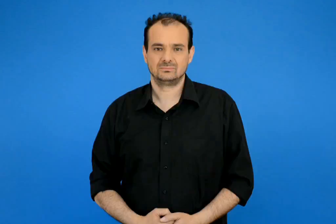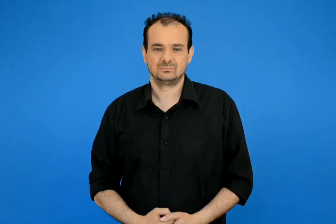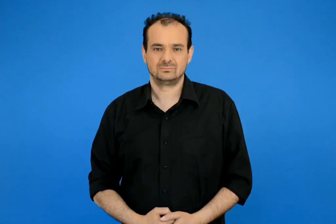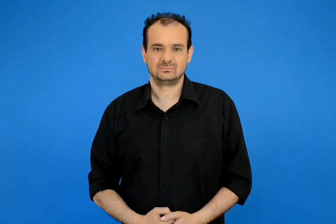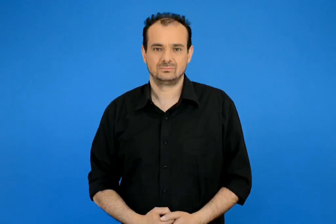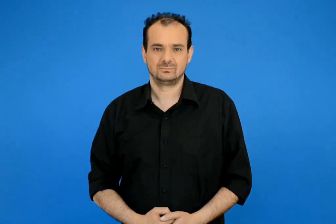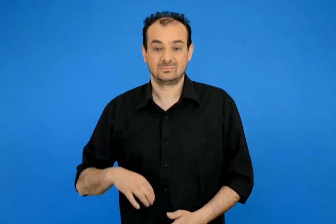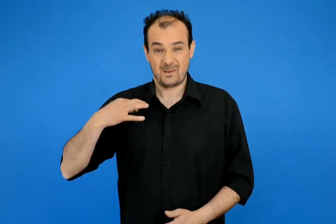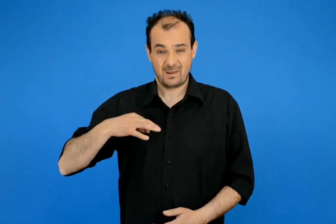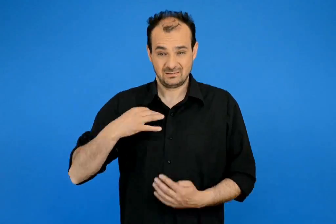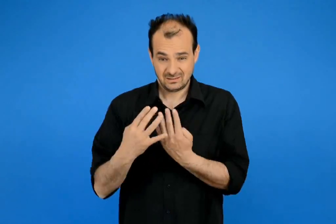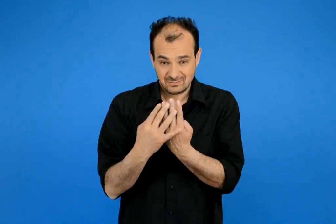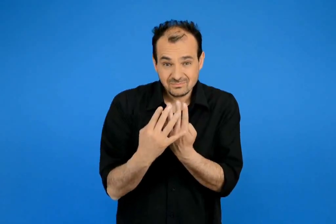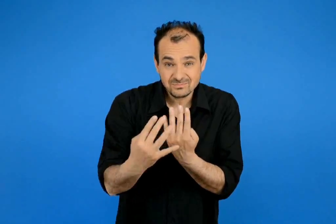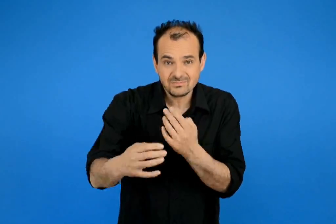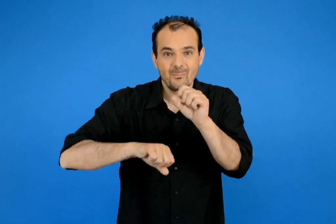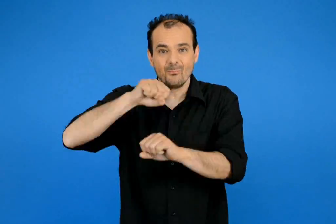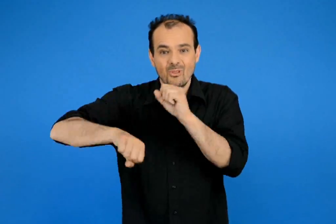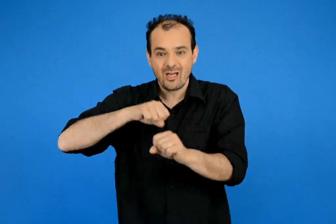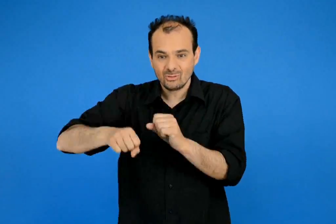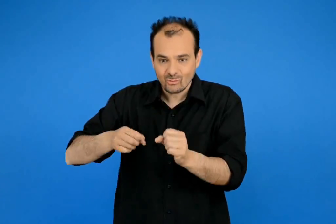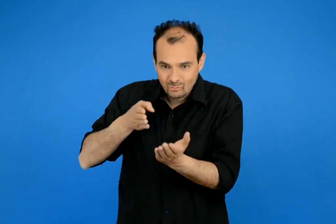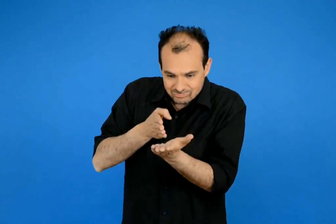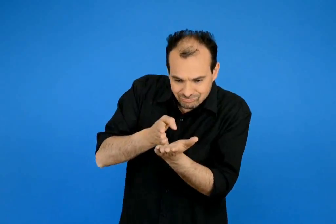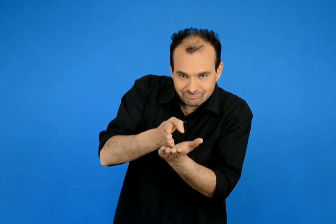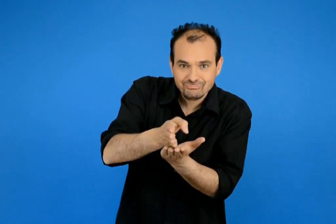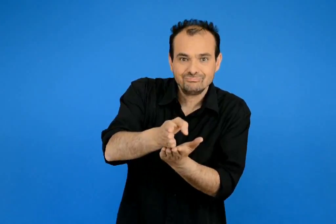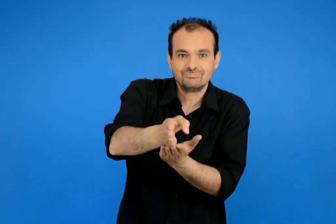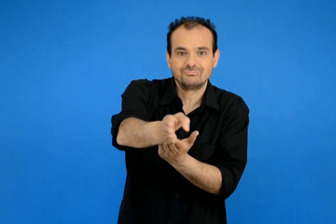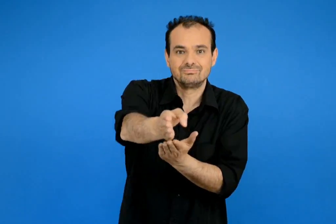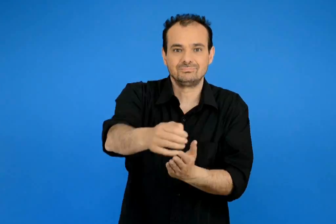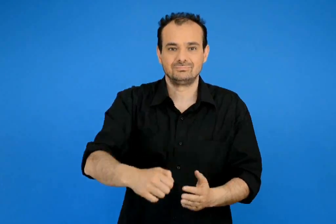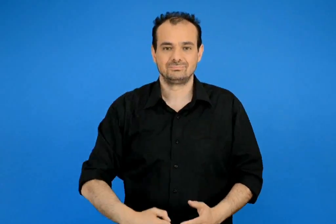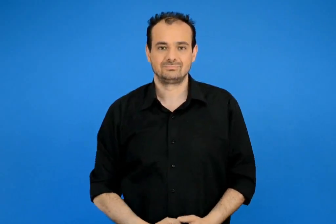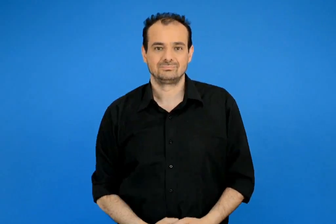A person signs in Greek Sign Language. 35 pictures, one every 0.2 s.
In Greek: πατάω με το ποδήλατο την πρασινάδα
